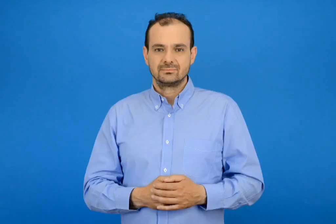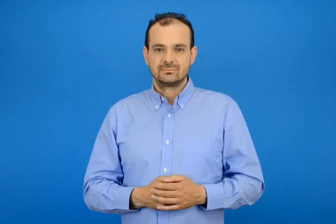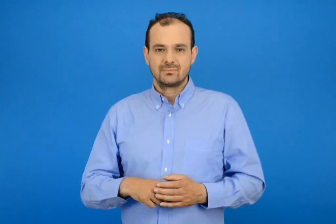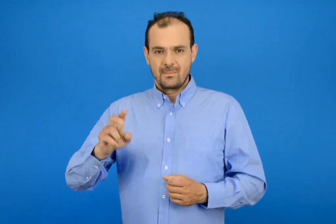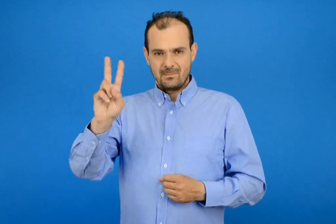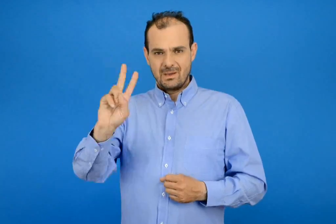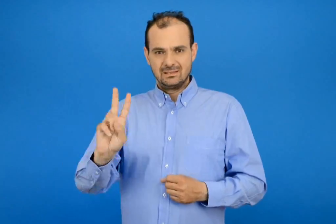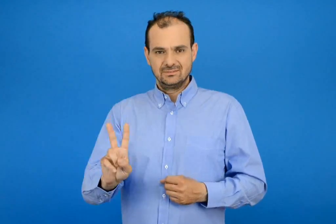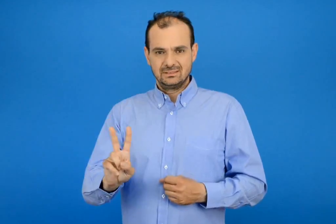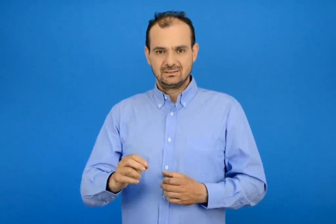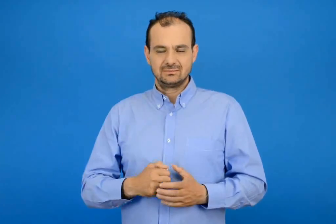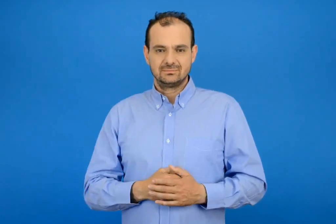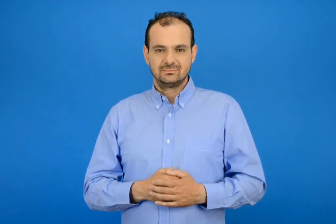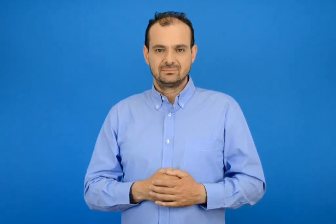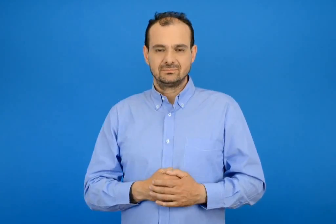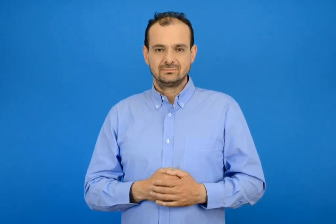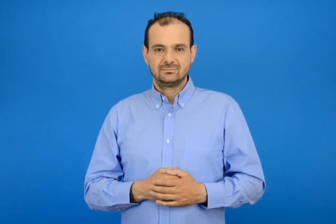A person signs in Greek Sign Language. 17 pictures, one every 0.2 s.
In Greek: παρασκευή
